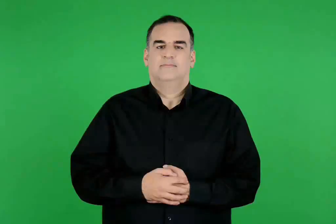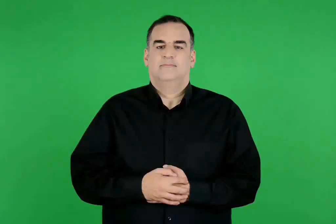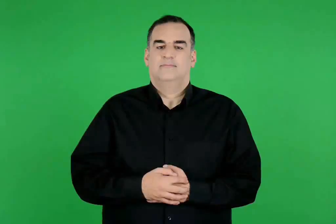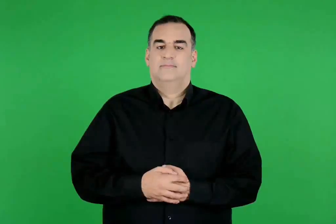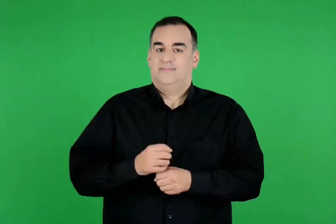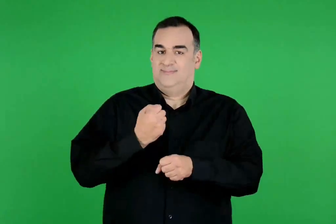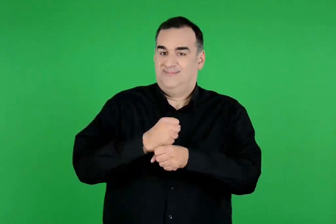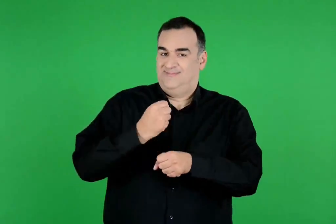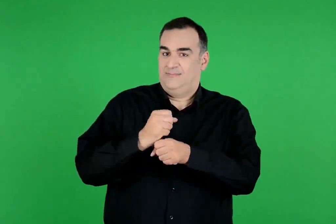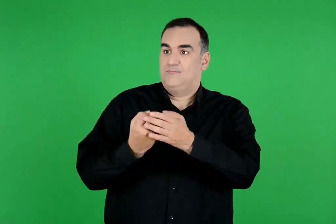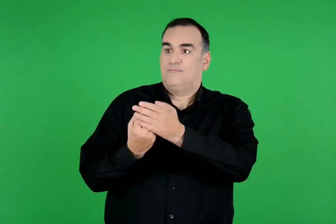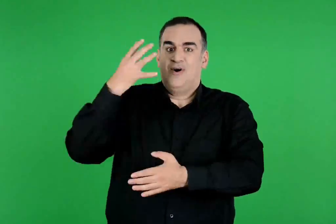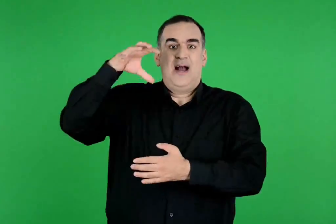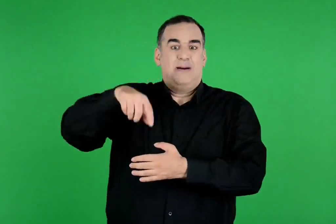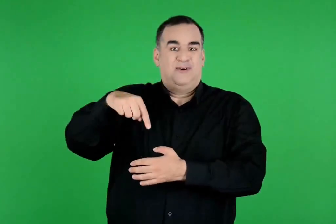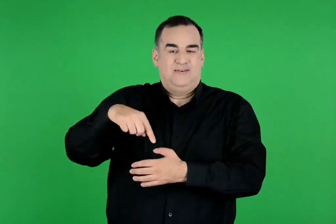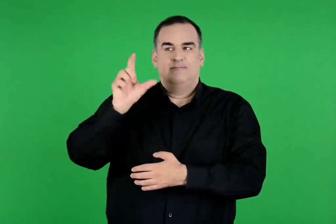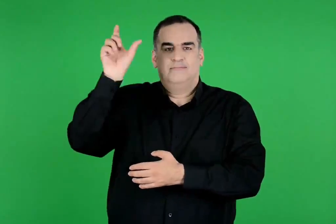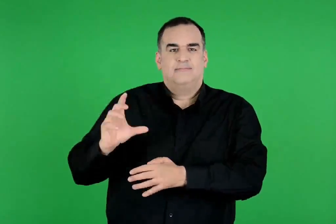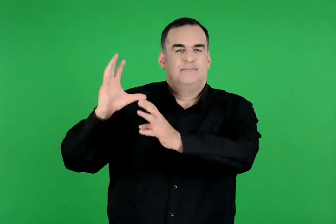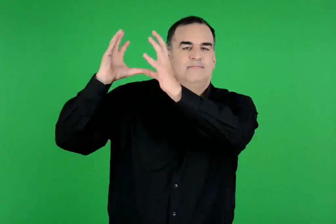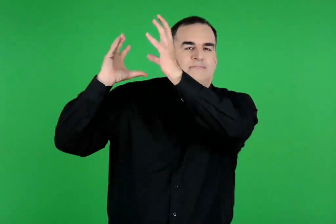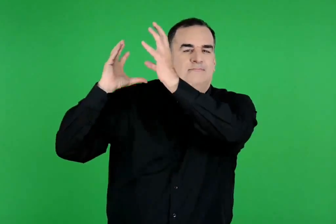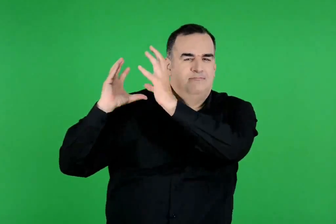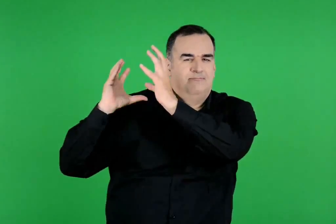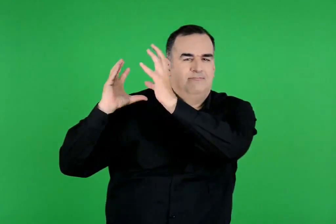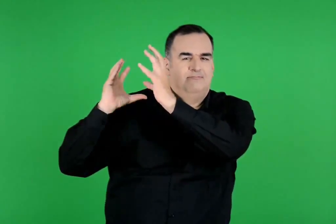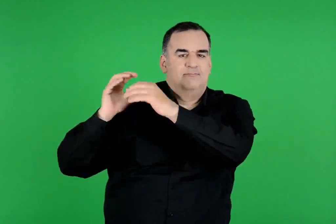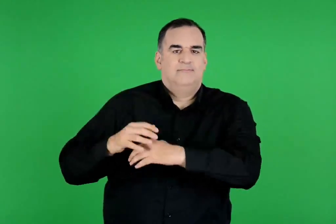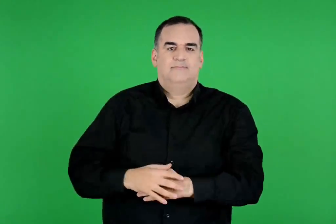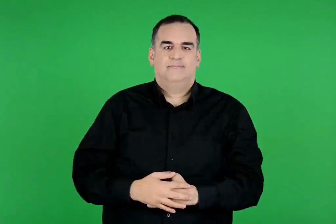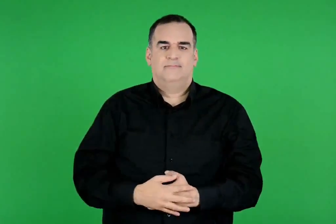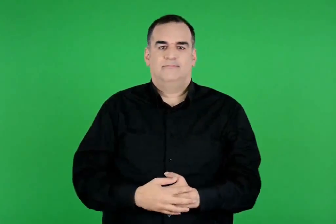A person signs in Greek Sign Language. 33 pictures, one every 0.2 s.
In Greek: ο άτλαντας σε γλυπτό νεότερης εποχής
